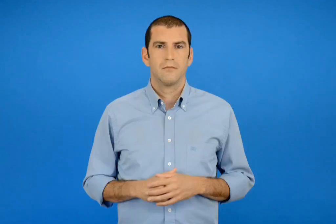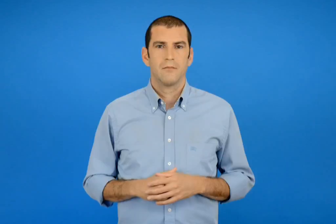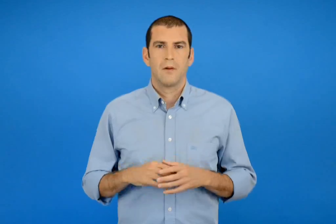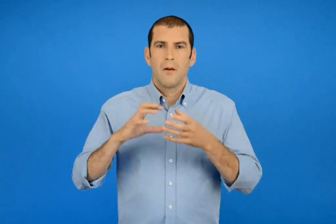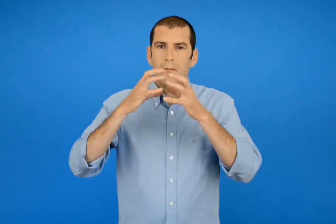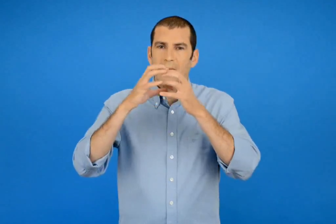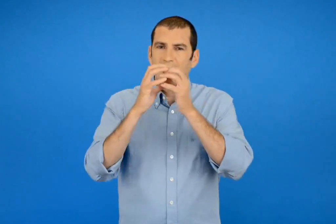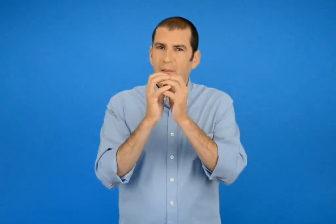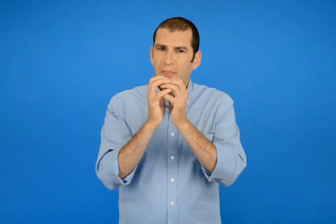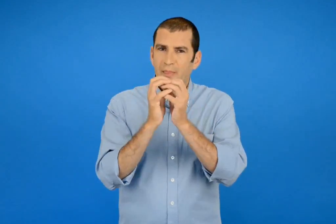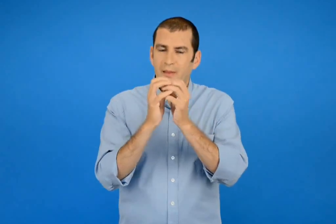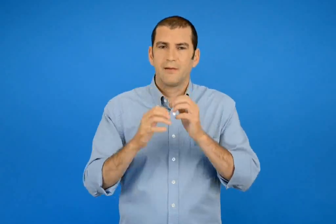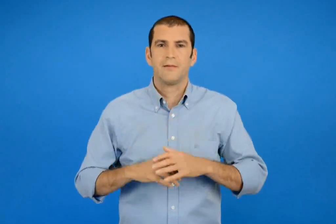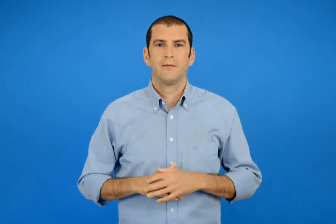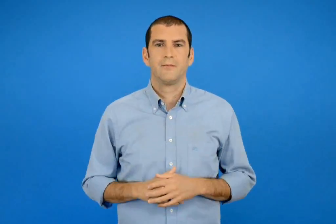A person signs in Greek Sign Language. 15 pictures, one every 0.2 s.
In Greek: μπαλάκι
